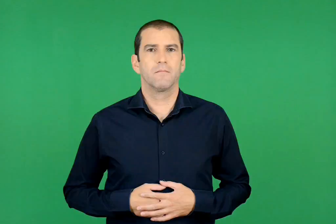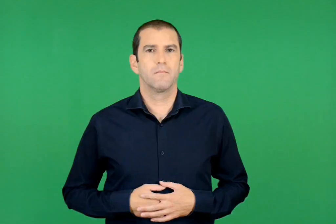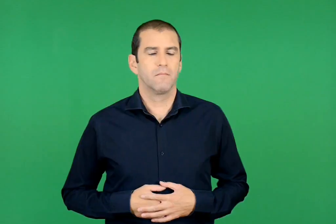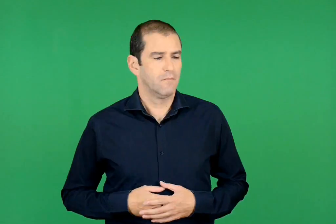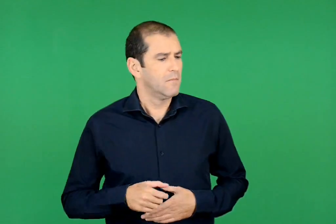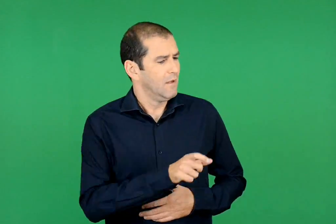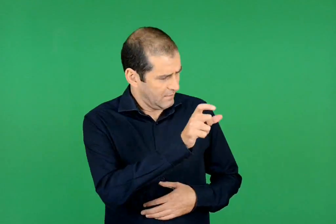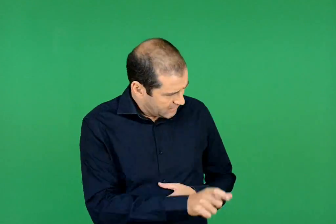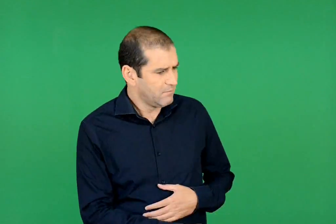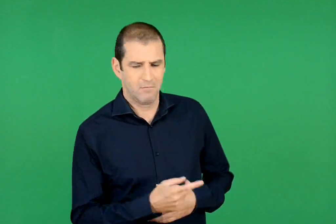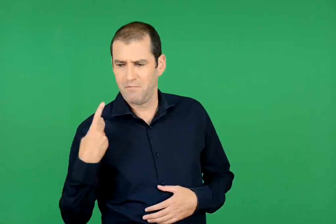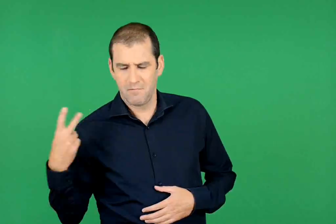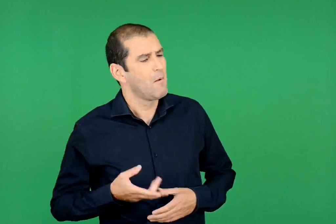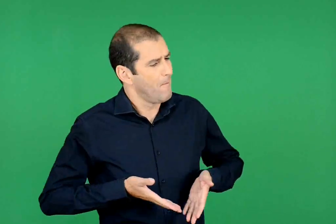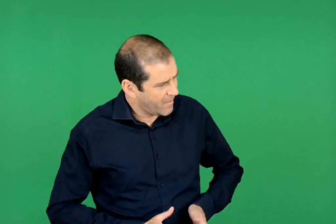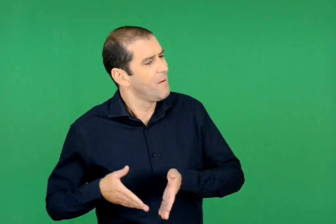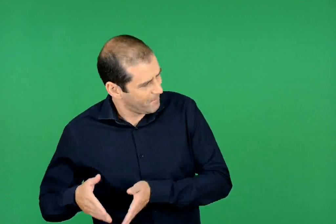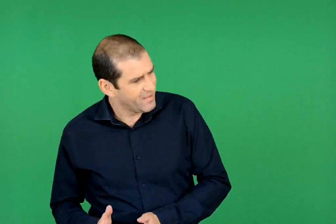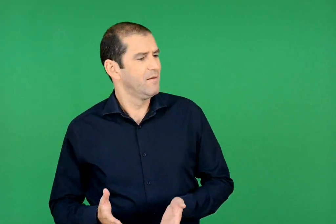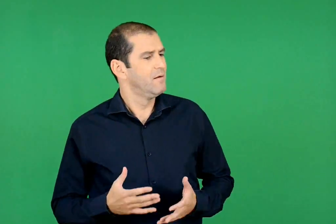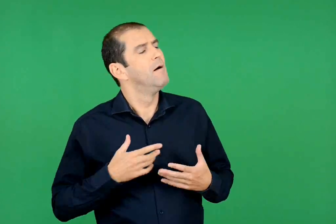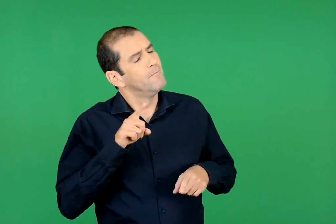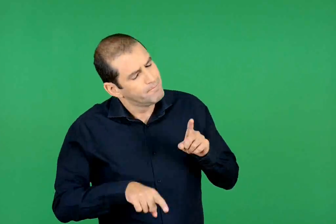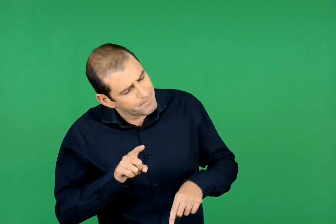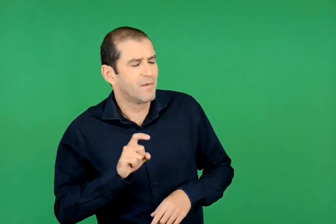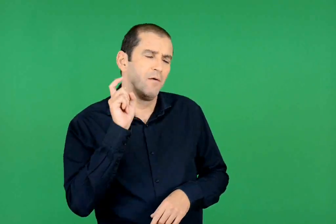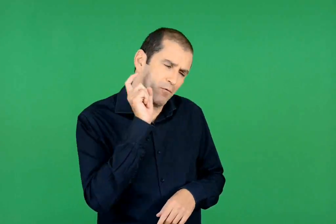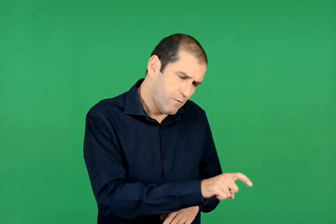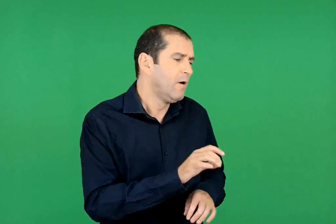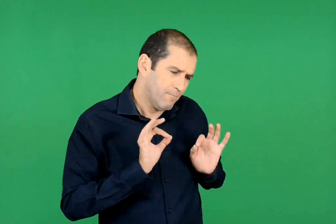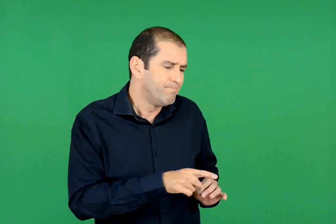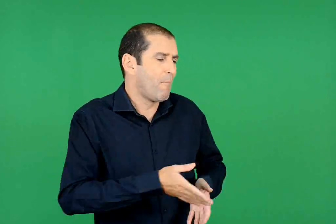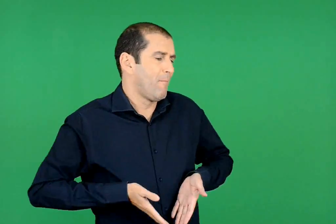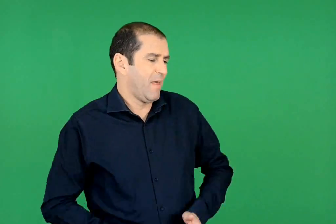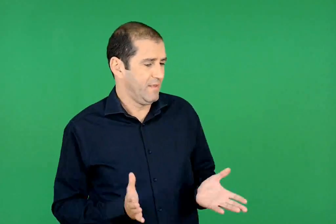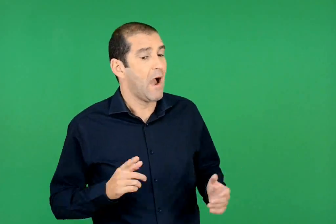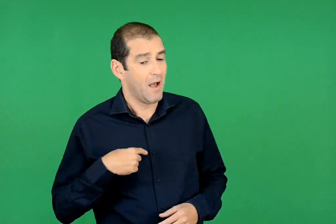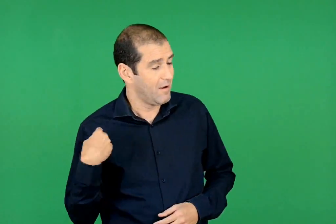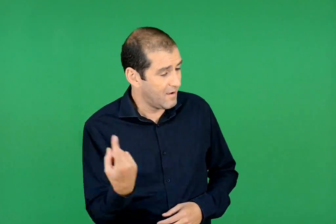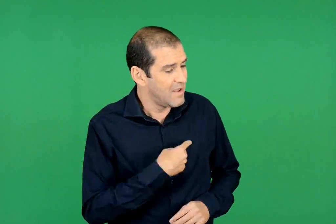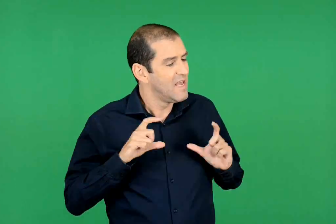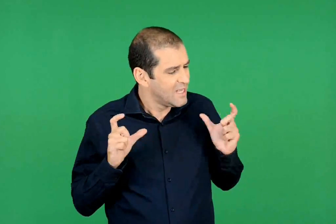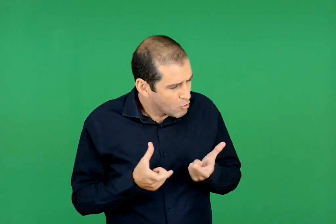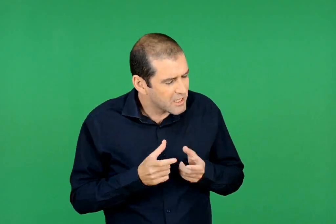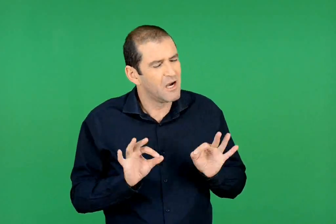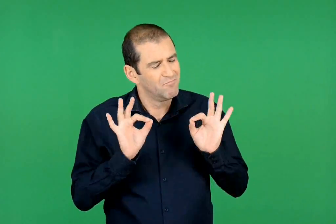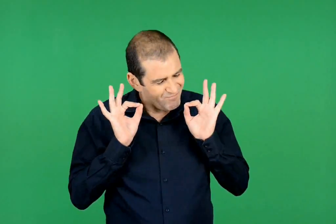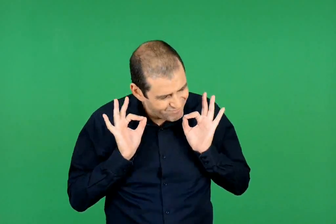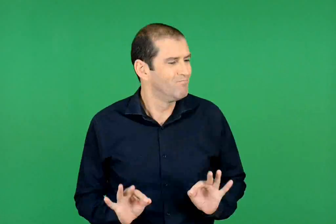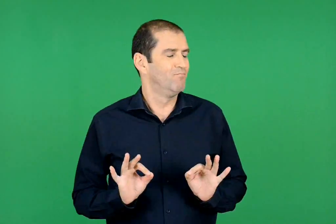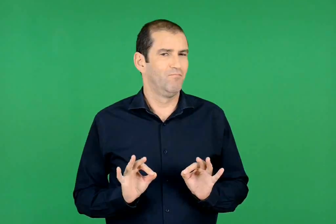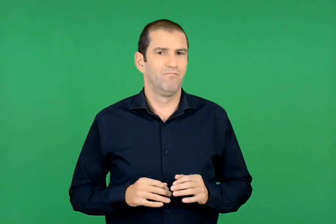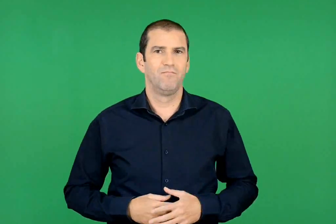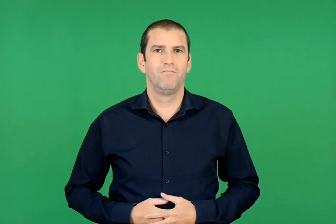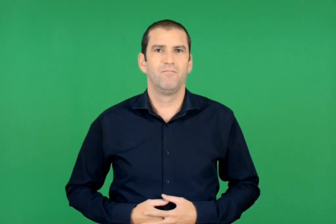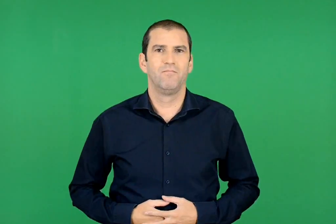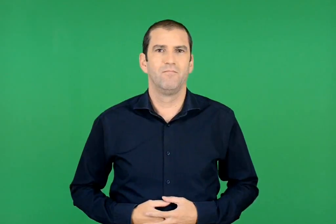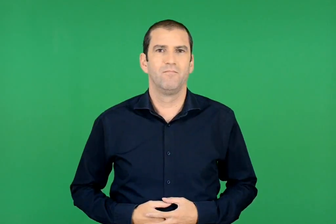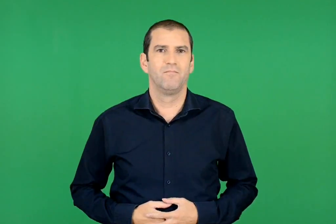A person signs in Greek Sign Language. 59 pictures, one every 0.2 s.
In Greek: κι εσύ το δικό µας παιδί παιδί. σε αγαπάμε , και καµιά φορά σε µαλώνουµε , σαν παιδί µας που είσαι. είμαστε µαι πραγματική οικογένεια
